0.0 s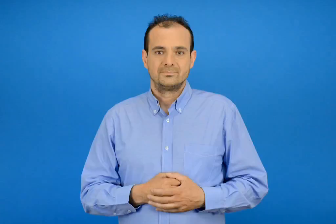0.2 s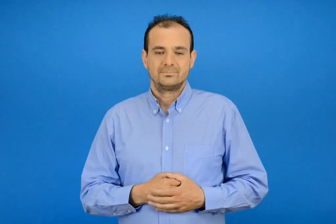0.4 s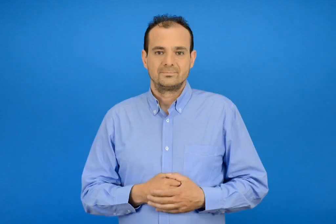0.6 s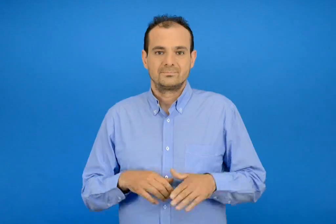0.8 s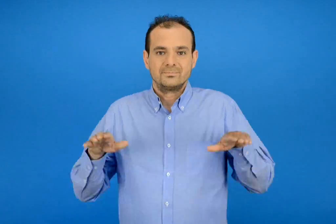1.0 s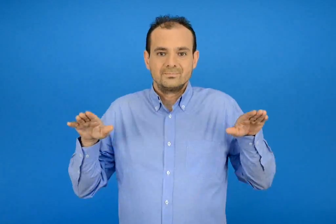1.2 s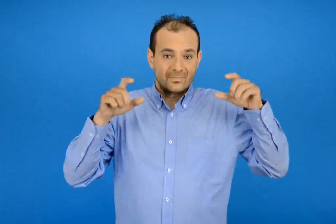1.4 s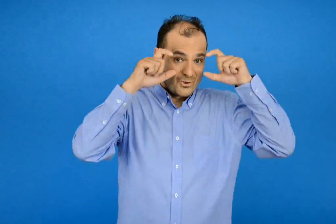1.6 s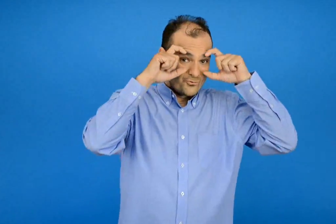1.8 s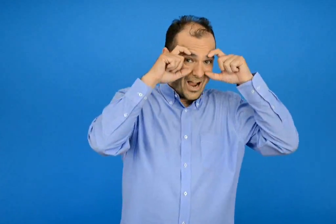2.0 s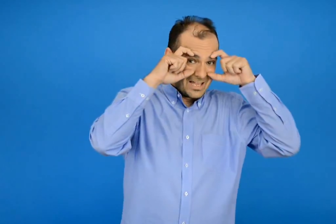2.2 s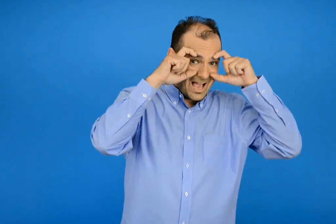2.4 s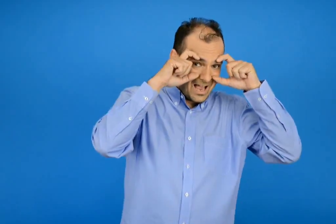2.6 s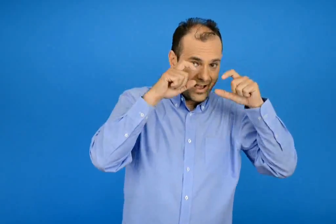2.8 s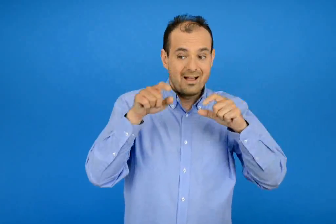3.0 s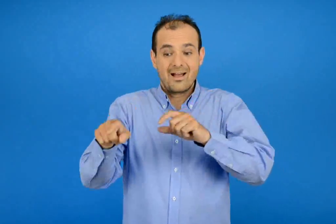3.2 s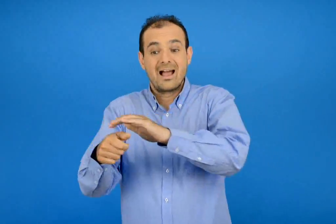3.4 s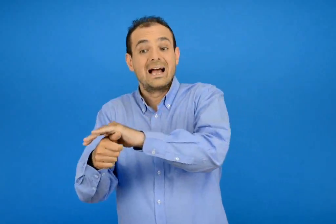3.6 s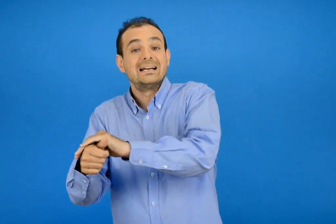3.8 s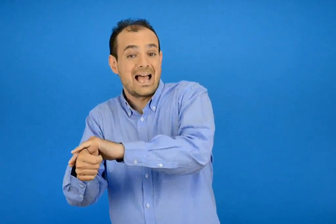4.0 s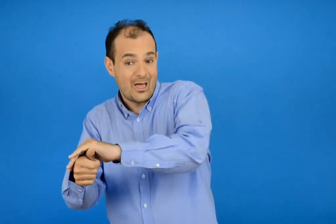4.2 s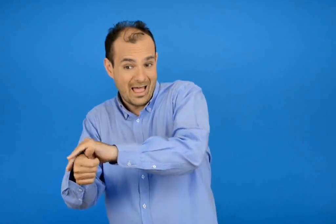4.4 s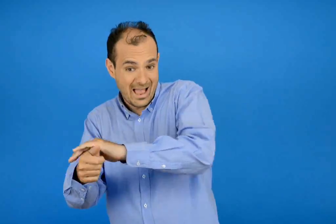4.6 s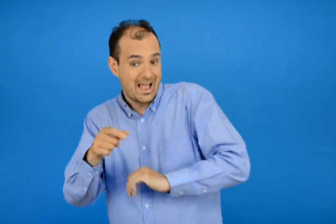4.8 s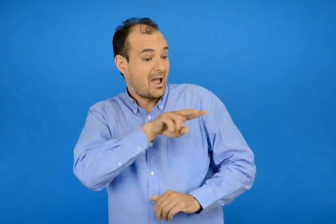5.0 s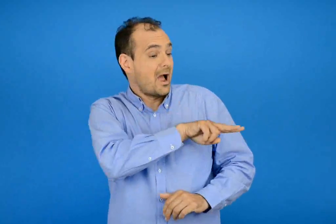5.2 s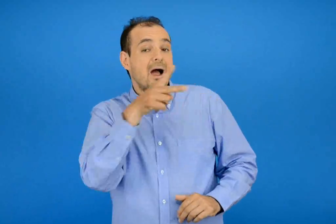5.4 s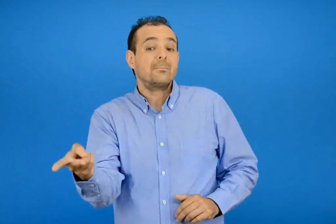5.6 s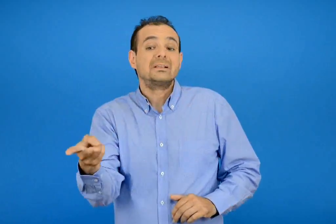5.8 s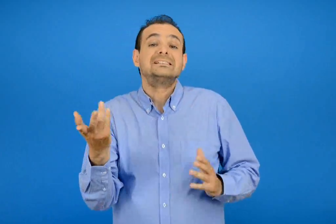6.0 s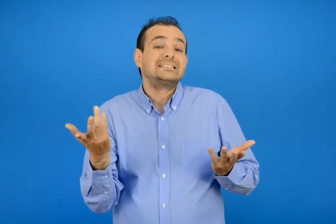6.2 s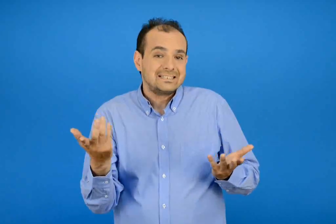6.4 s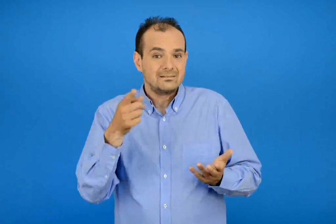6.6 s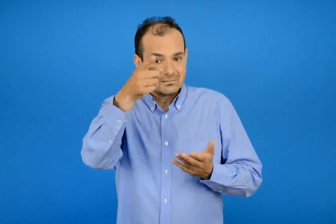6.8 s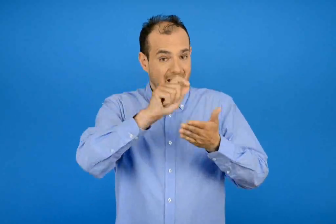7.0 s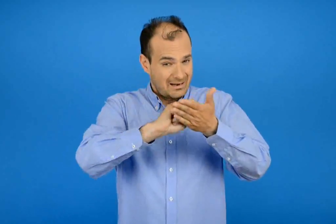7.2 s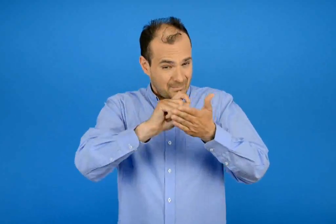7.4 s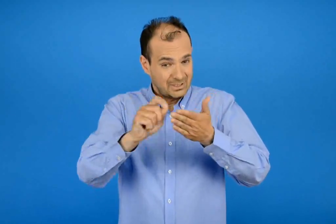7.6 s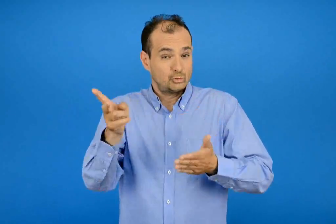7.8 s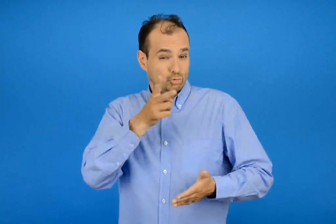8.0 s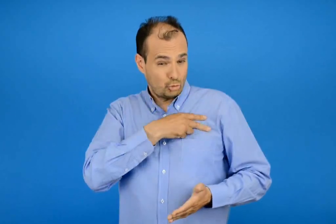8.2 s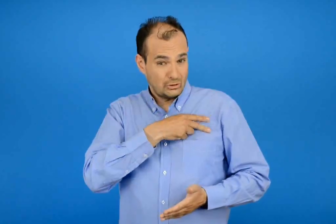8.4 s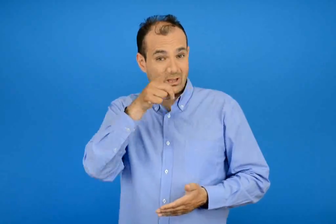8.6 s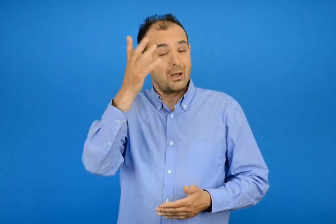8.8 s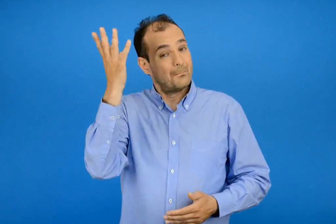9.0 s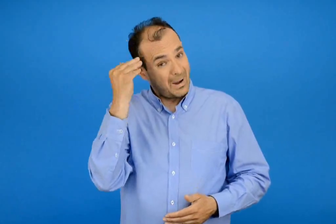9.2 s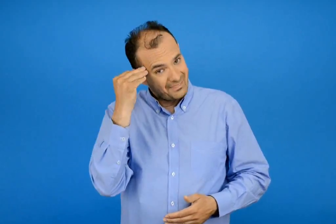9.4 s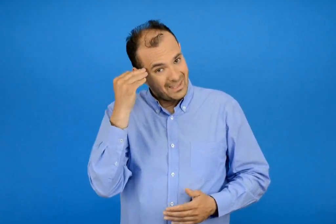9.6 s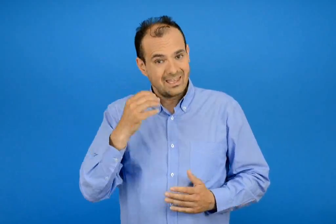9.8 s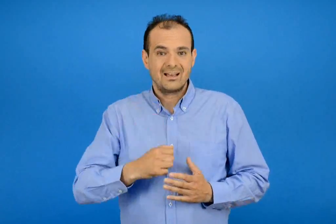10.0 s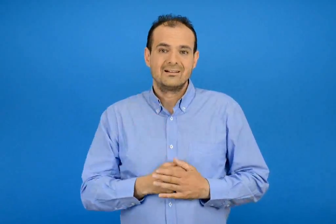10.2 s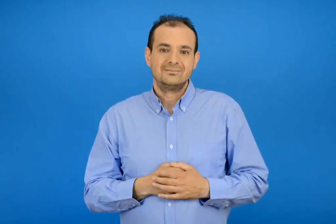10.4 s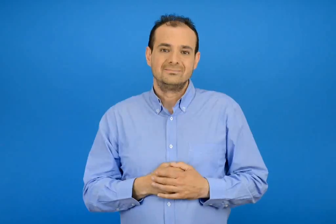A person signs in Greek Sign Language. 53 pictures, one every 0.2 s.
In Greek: μαθέ να γράφεις σωστά τι απάντησε η κουκουβάγια στη χελώνα
